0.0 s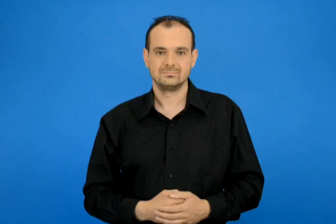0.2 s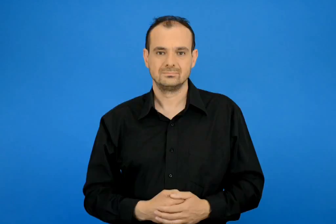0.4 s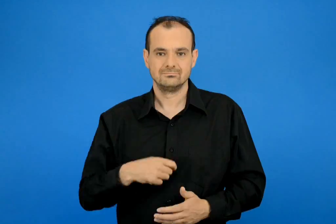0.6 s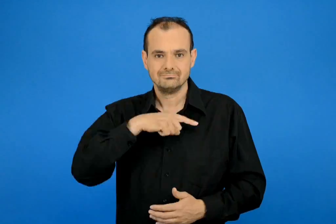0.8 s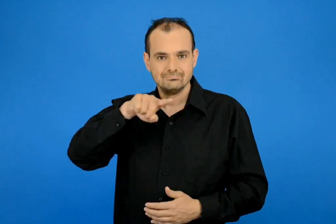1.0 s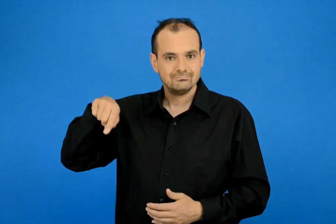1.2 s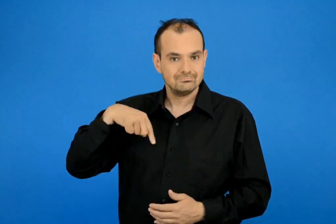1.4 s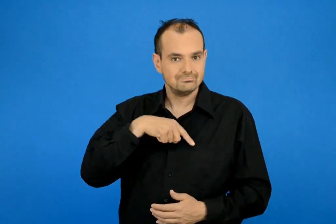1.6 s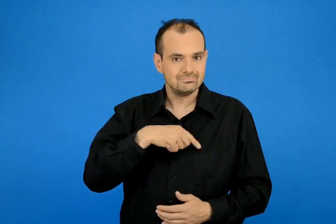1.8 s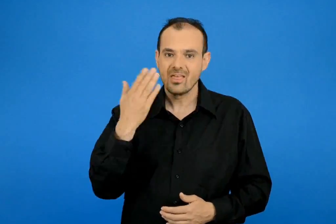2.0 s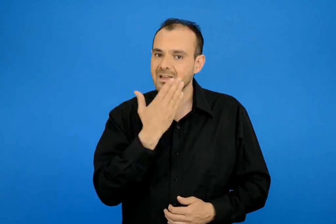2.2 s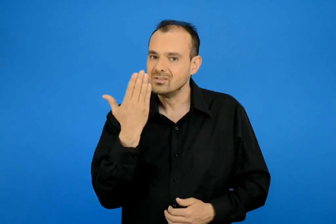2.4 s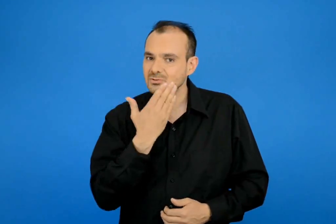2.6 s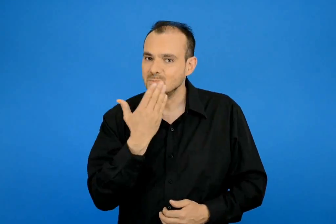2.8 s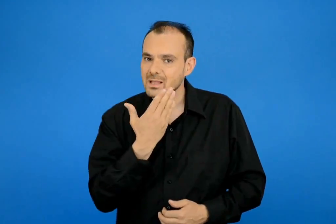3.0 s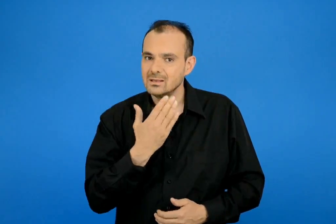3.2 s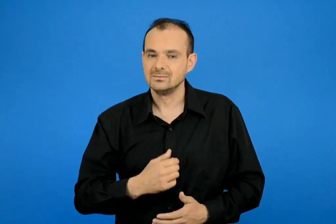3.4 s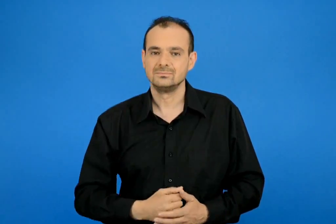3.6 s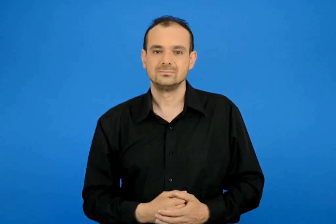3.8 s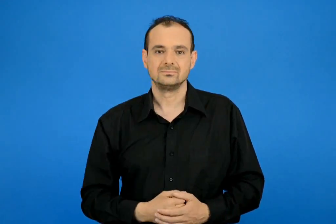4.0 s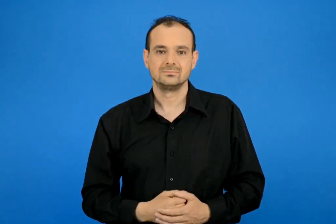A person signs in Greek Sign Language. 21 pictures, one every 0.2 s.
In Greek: διαβάζουμε
